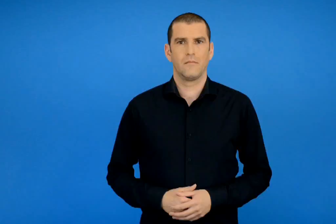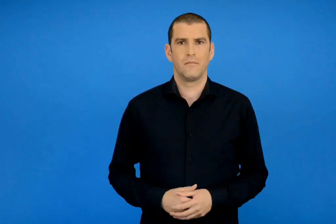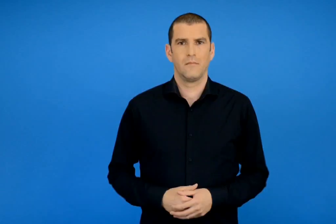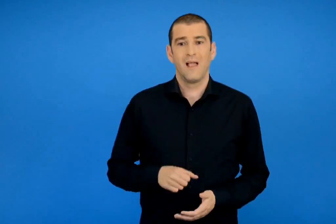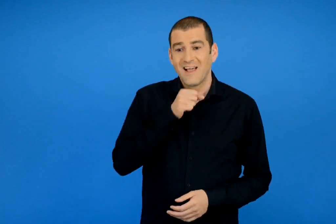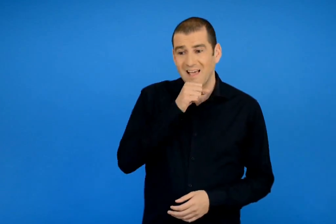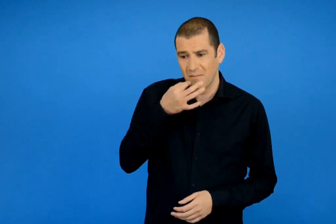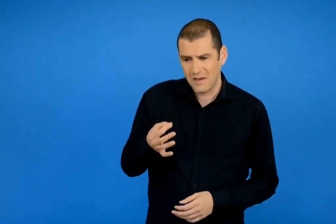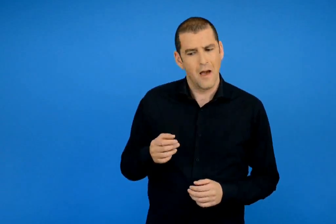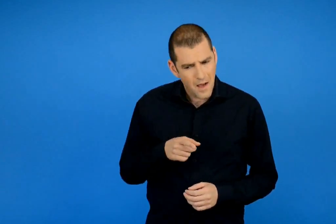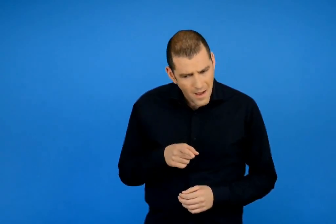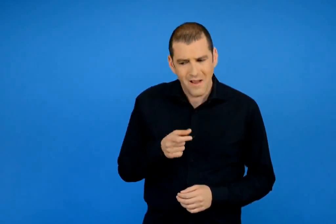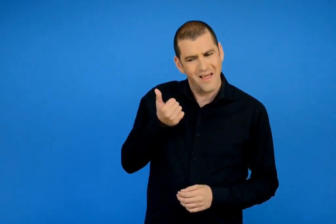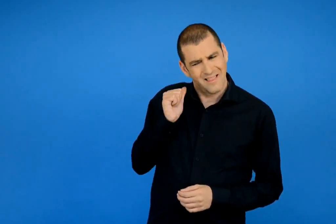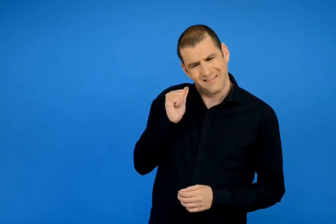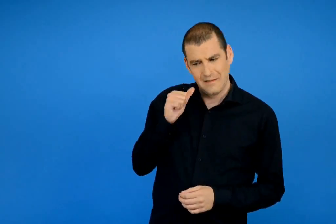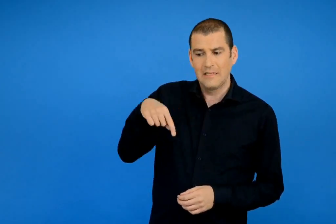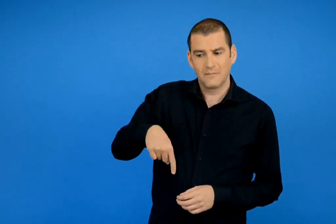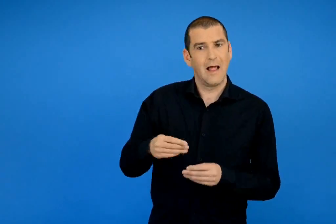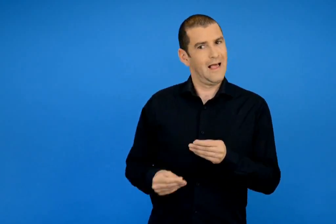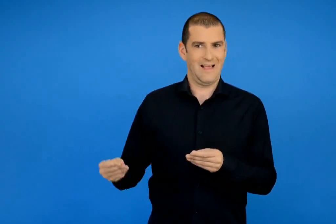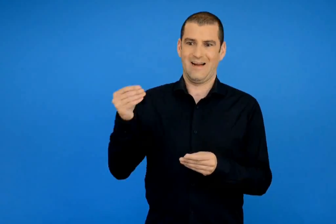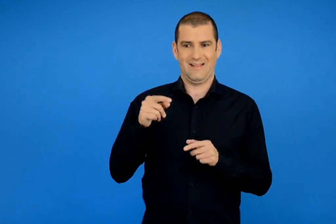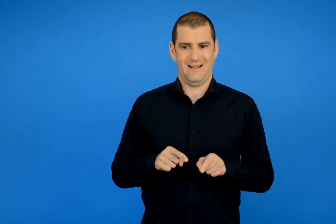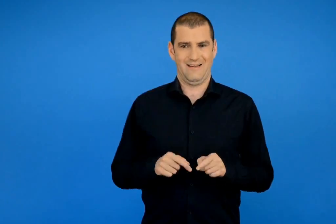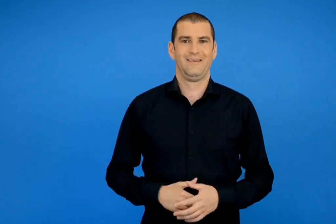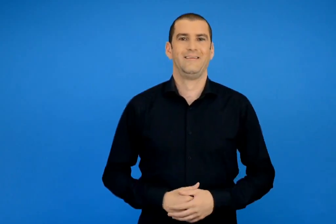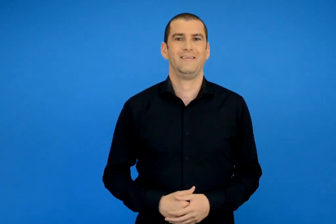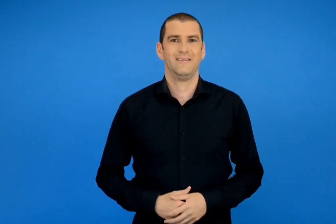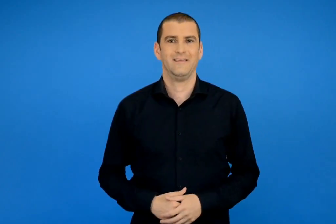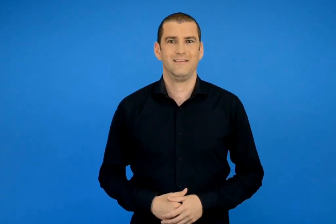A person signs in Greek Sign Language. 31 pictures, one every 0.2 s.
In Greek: φαίνεται καλυτέρα από χτες είπε η γιαγιά
